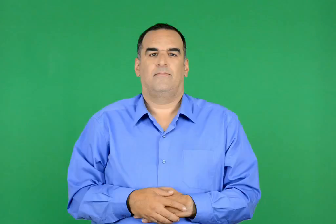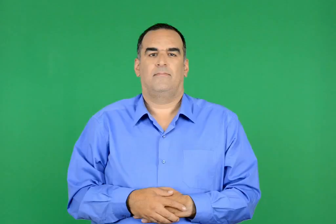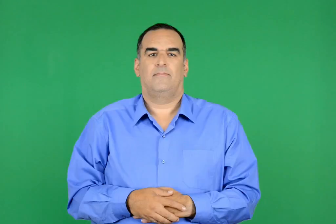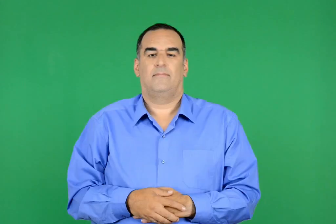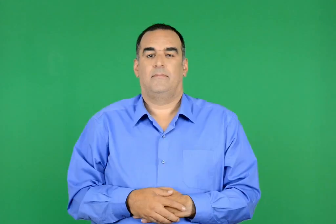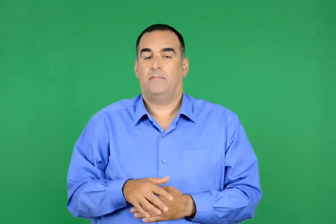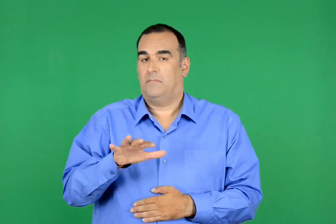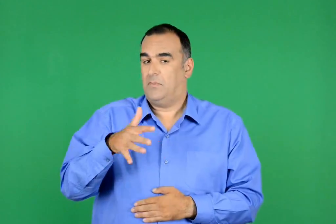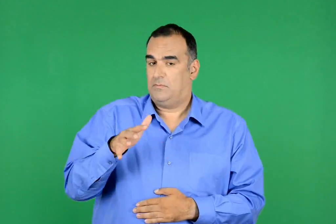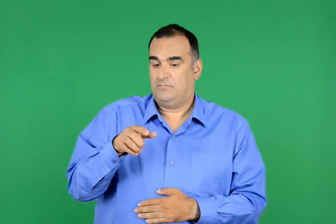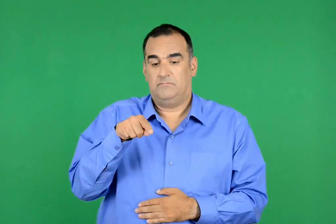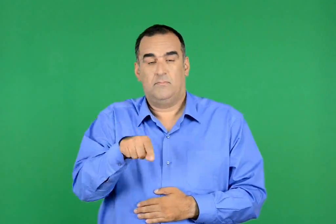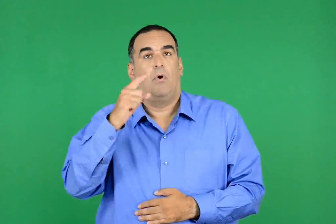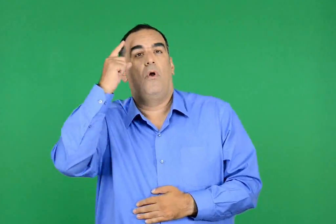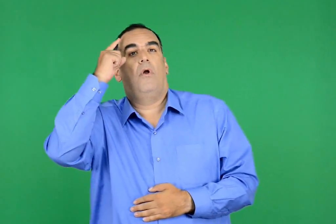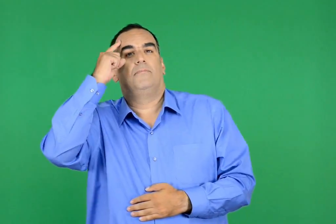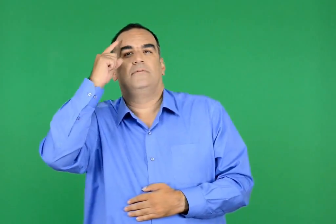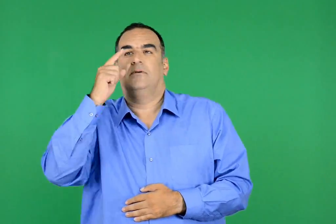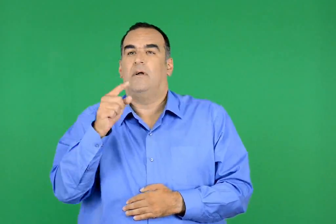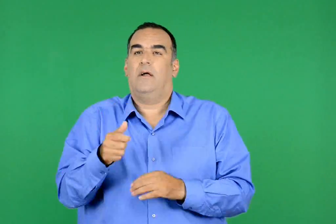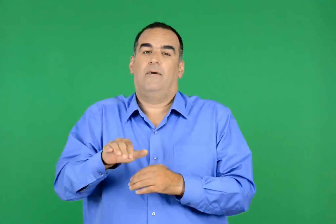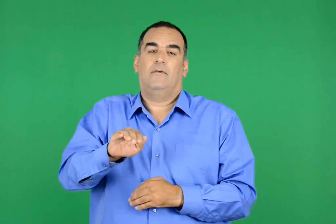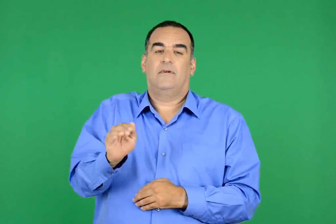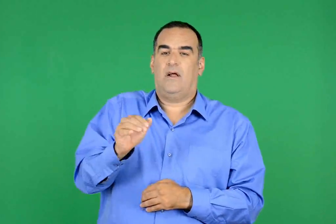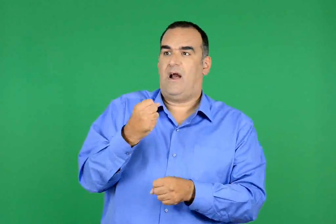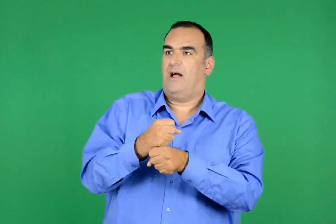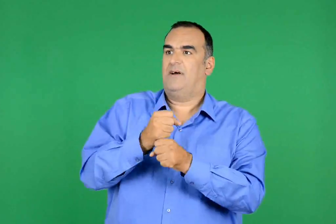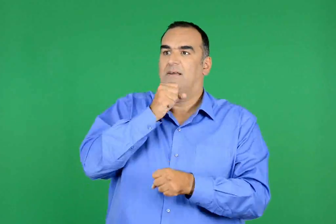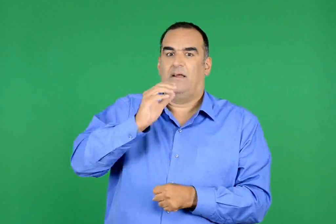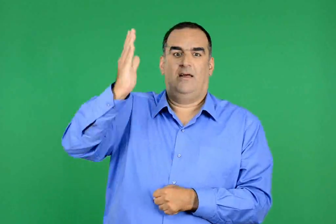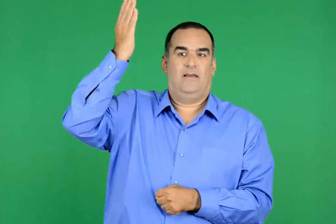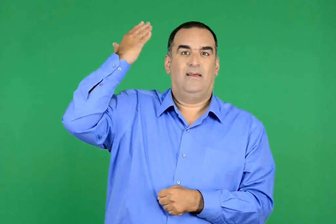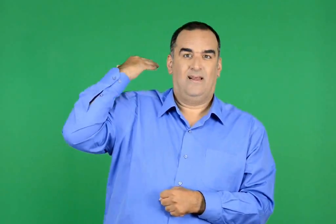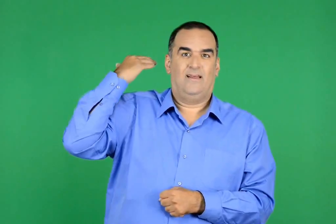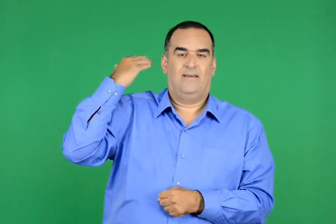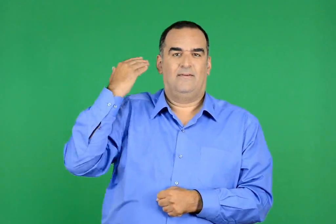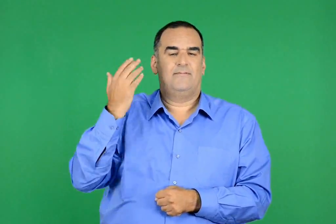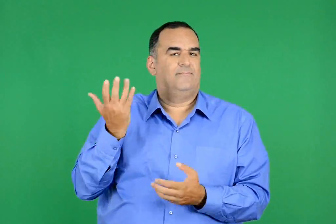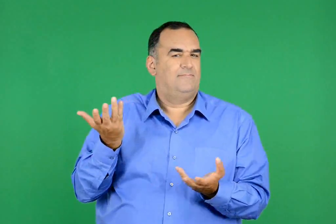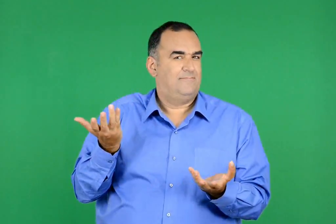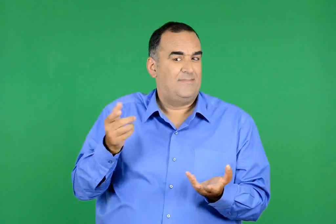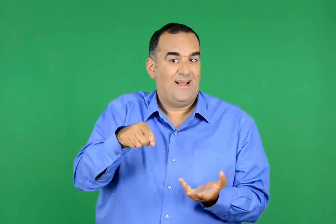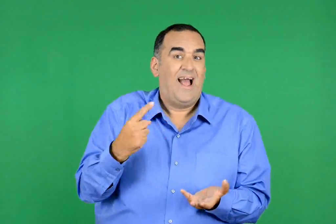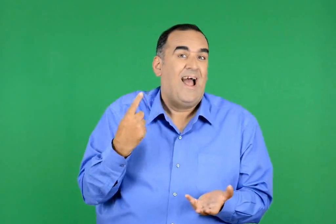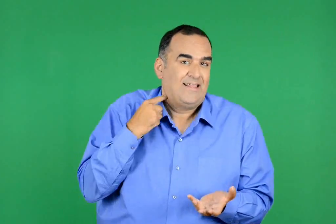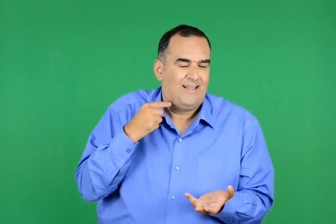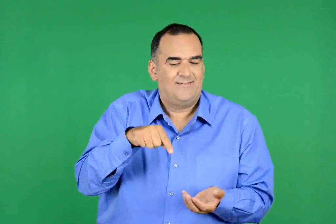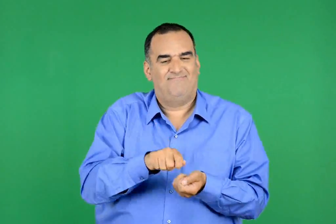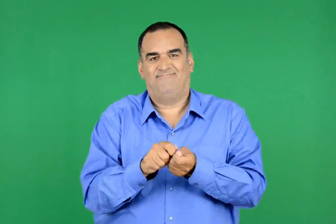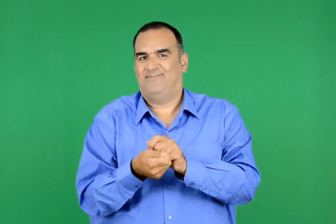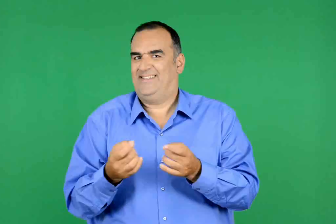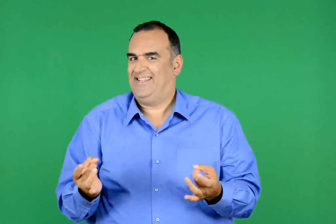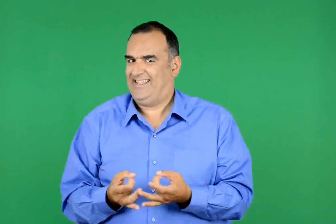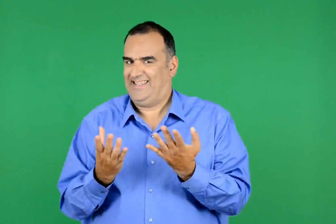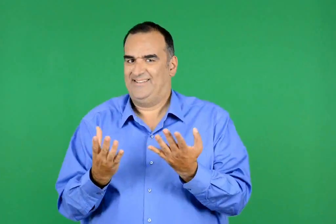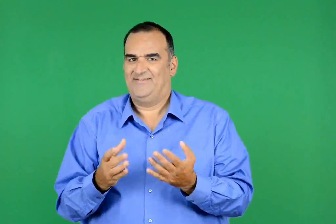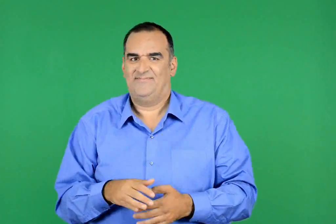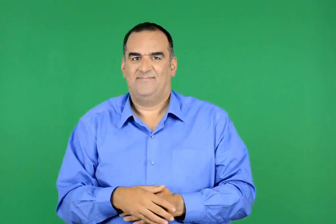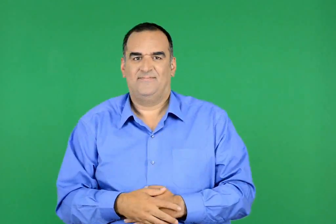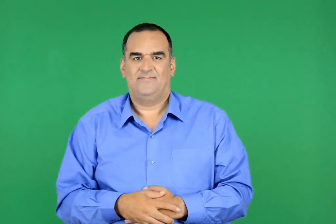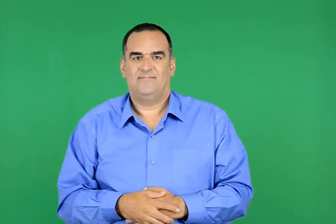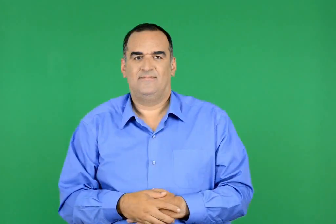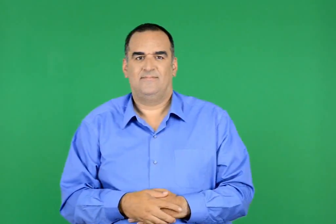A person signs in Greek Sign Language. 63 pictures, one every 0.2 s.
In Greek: µπορεί αυτό που νόμισε για το άγαλμα της σοφής προγιαγιάς της να ήταν ένα παλιό φολκσβάγκεν , όμως η ατυχία της ήρθε κι έγινε τύχη
